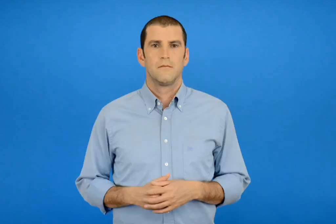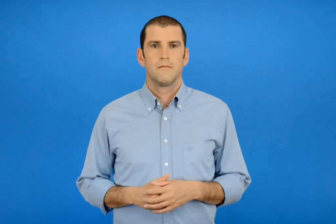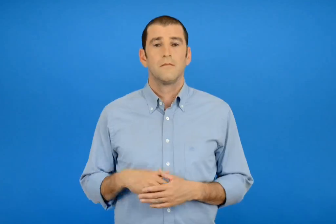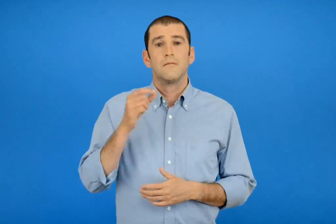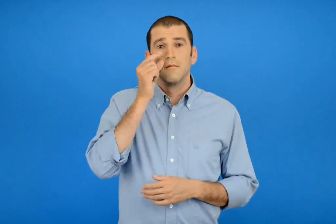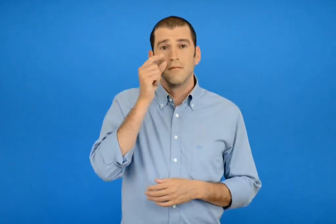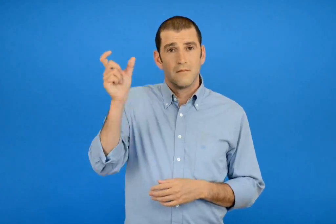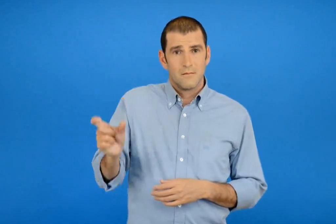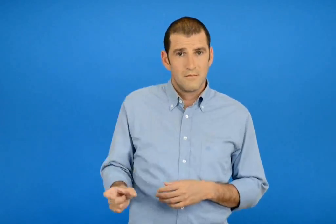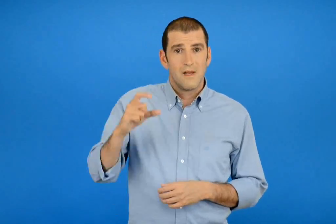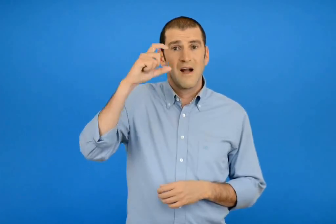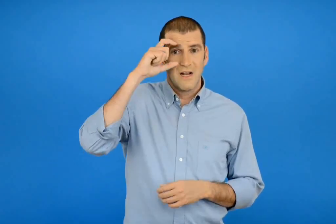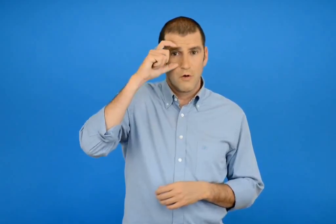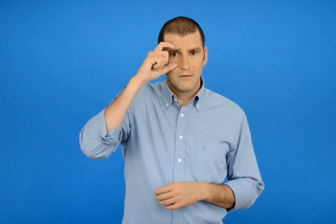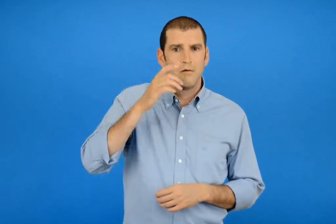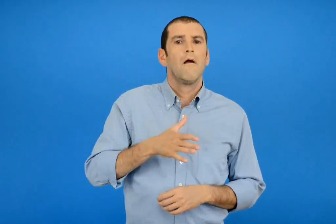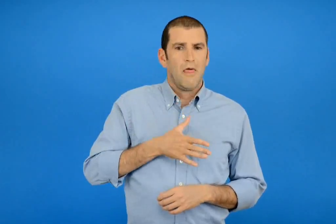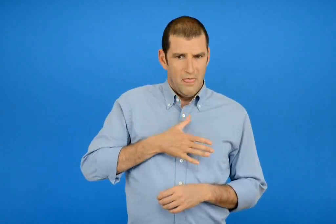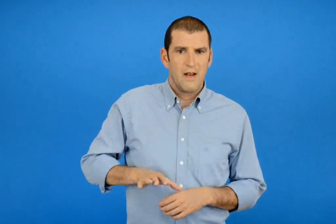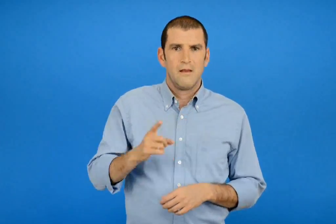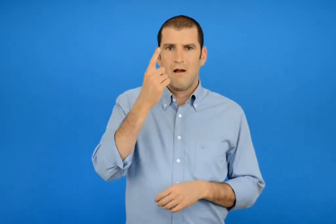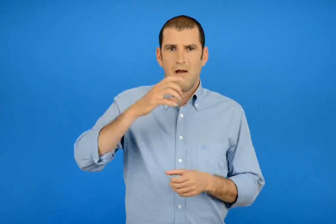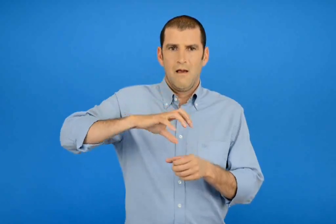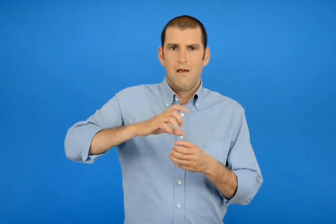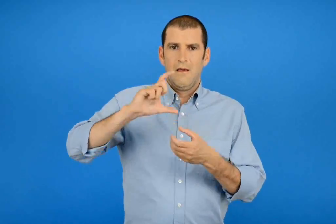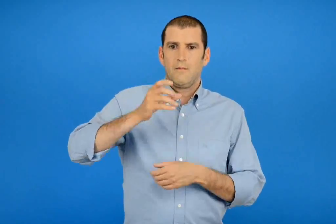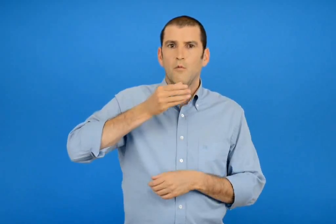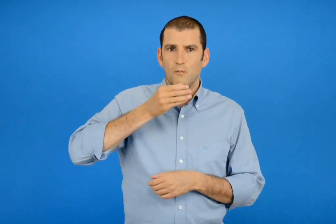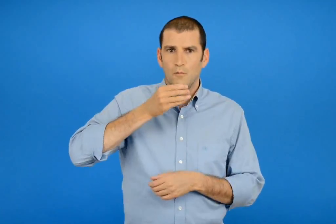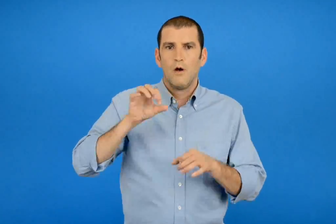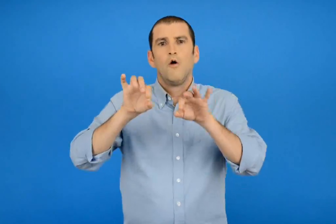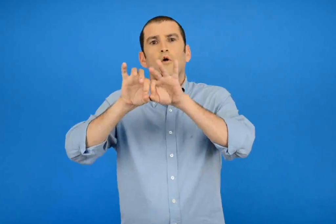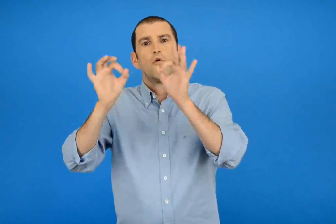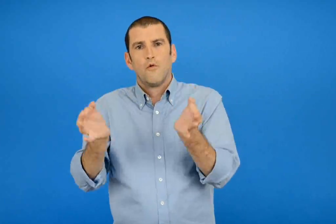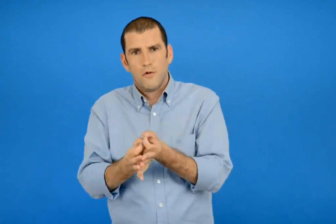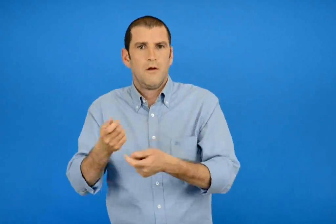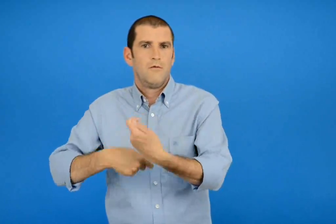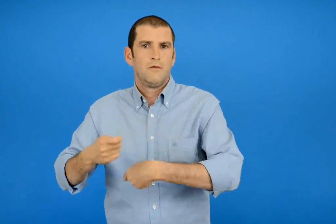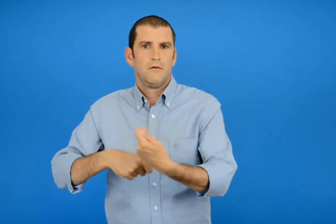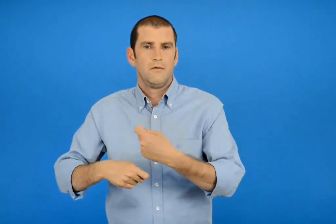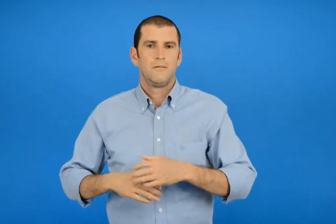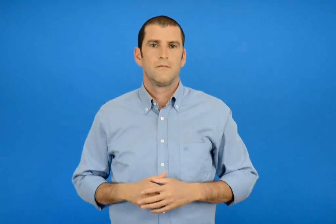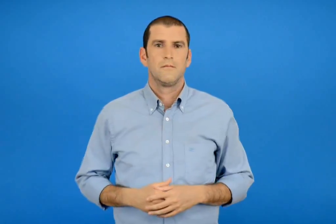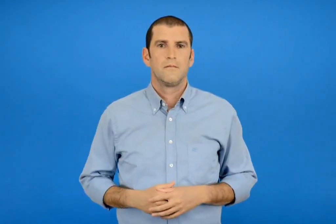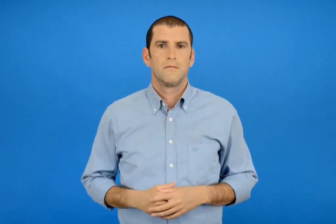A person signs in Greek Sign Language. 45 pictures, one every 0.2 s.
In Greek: ο νικόλας θέλει να αγοράσει έναν χυμό και ένα κουλούρι
